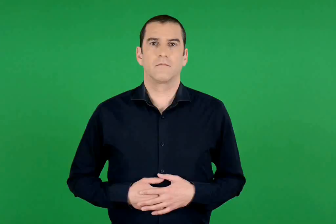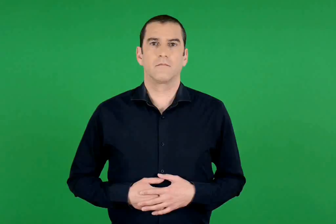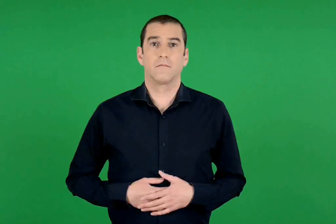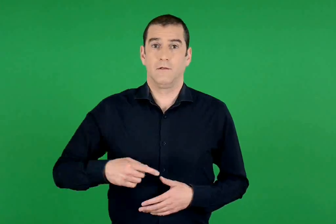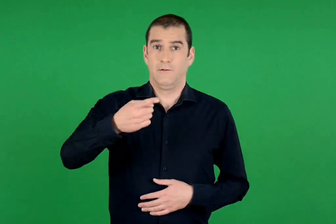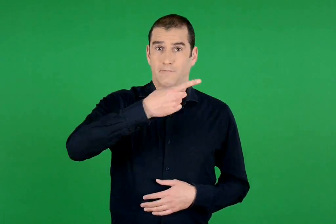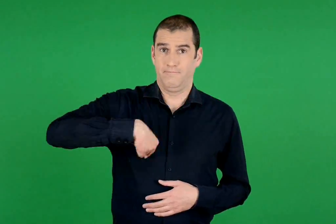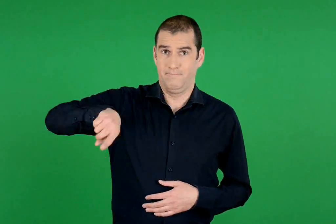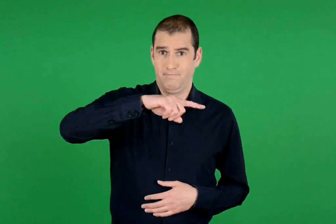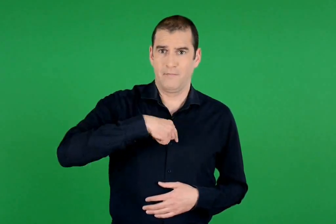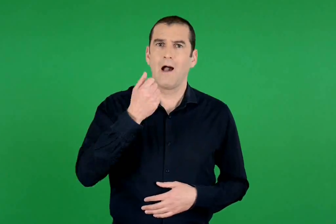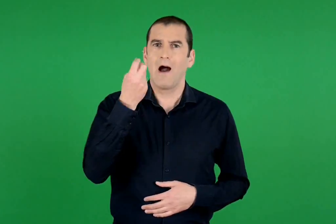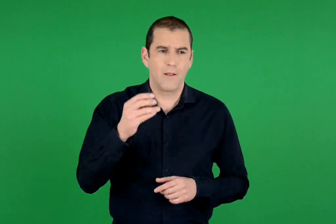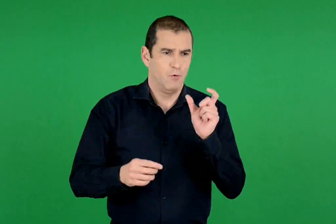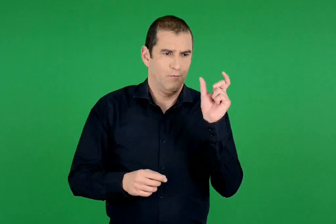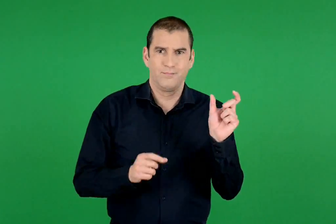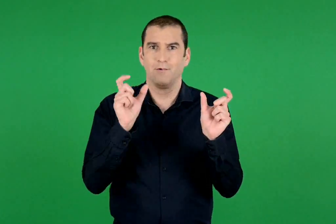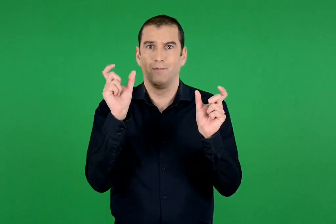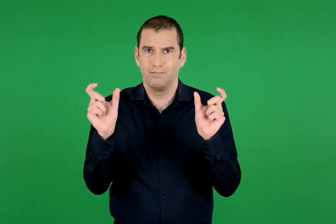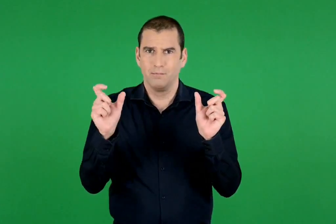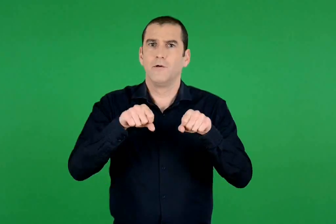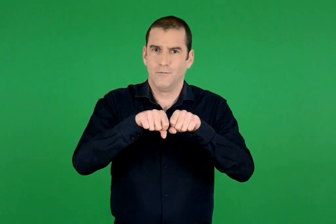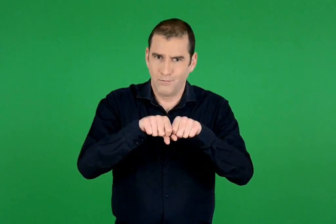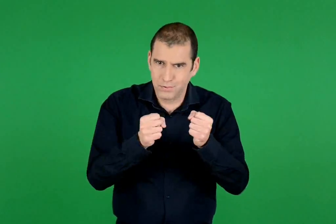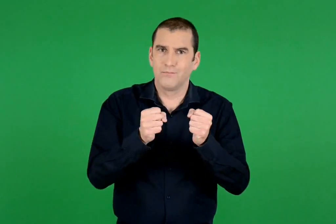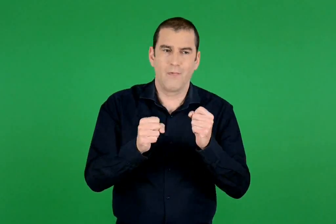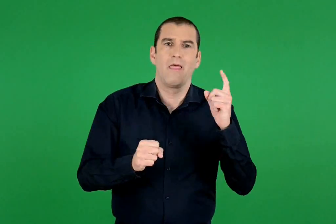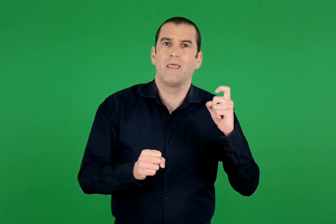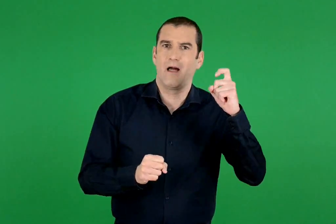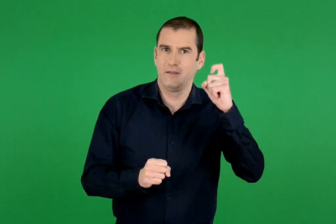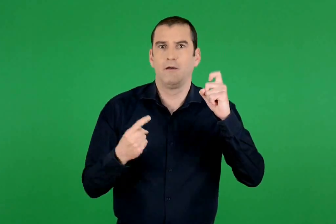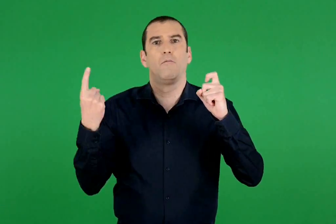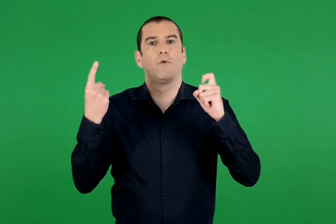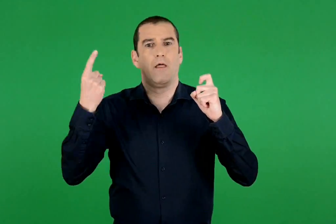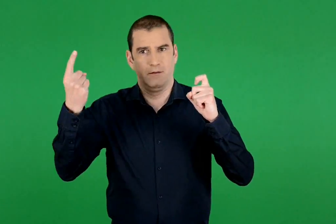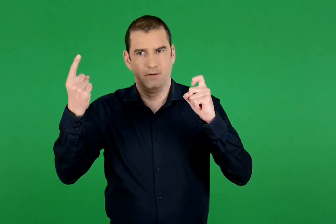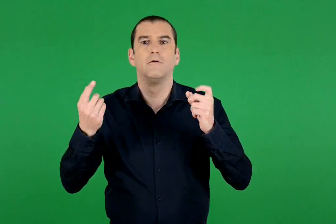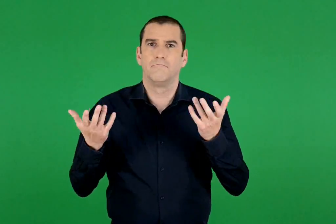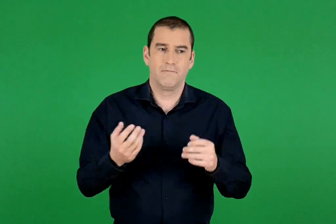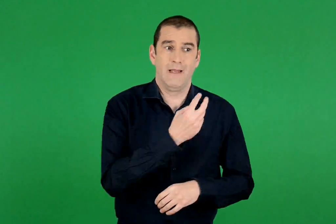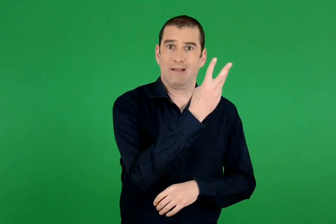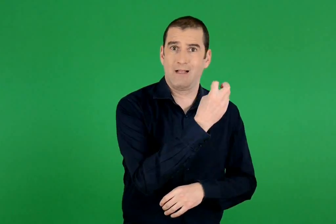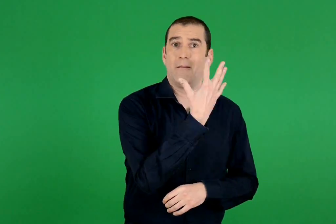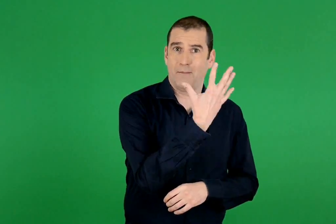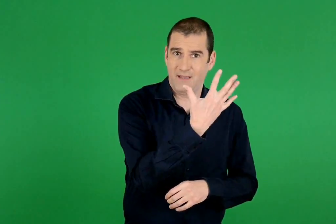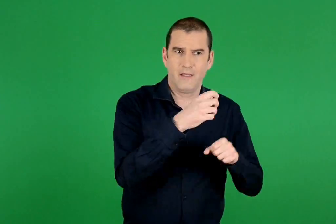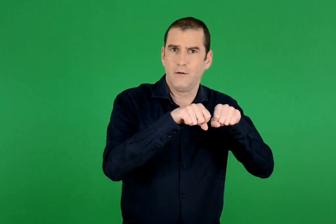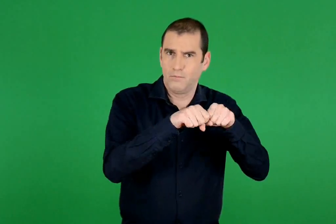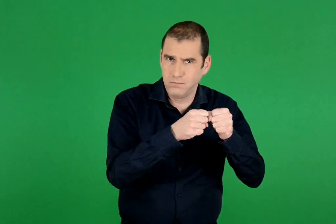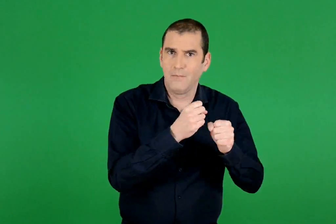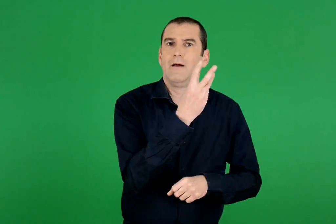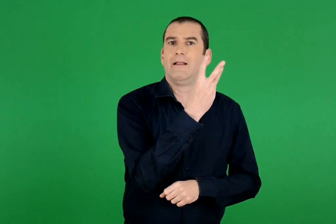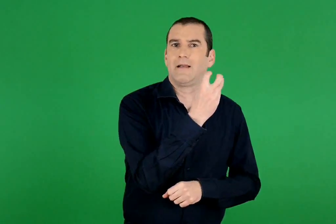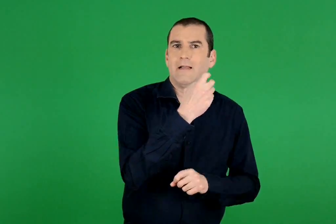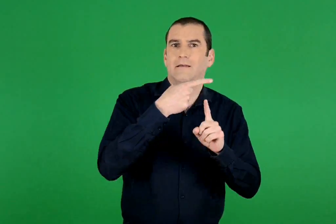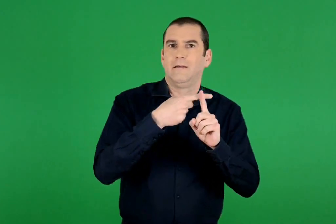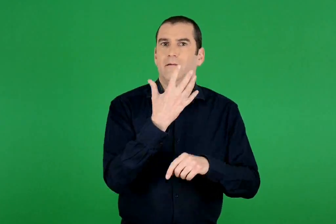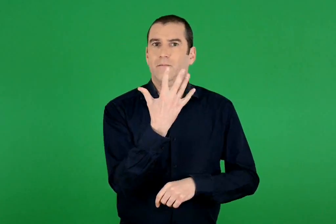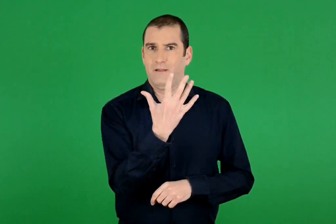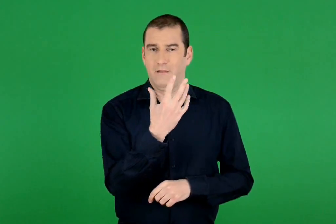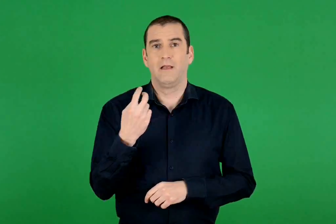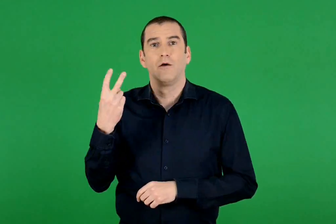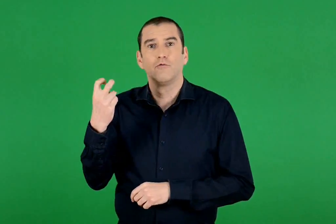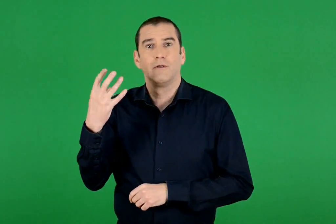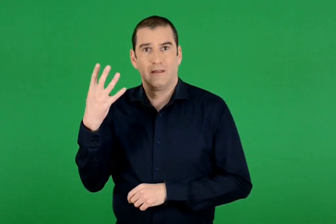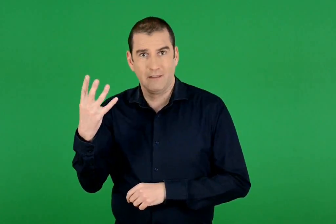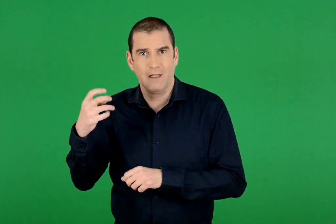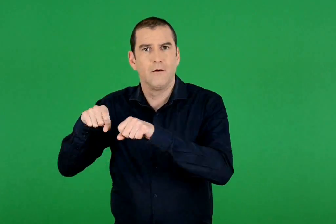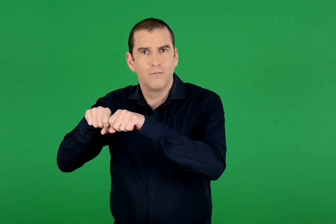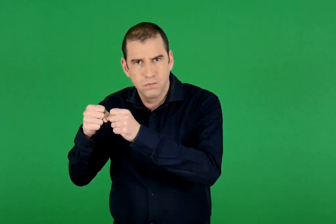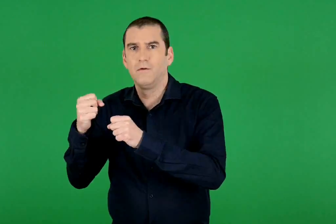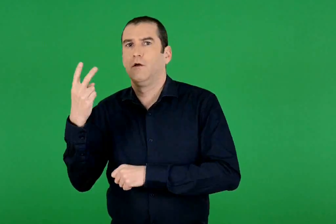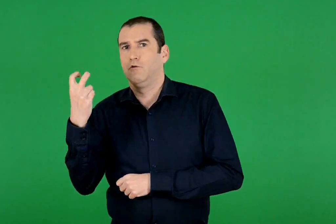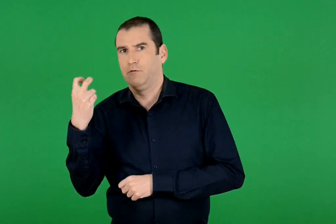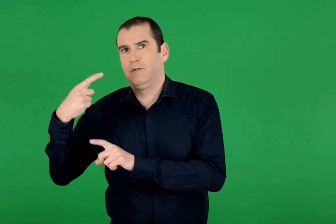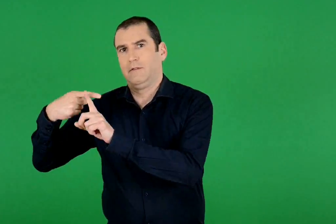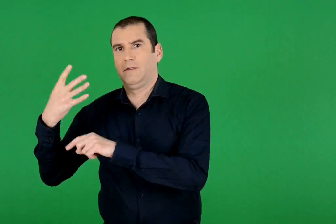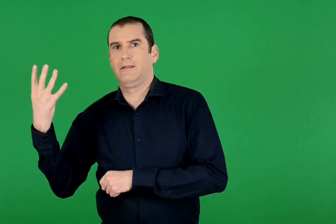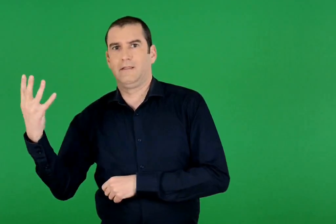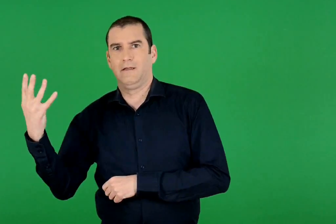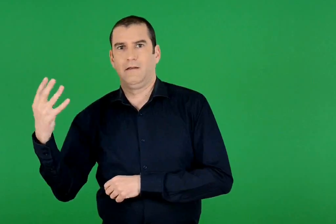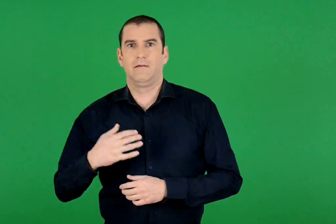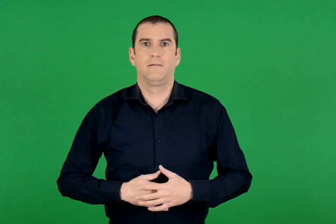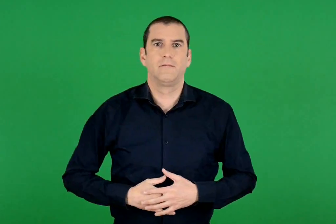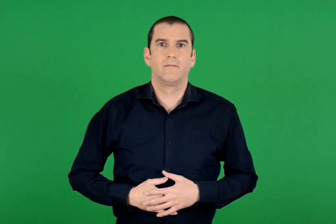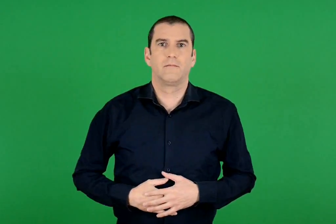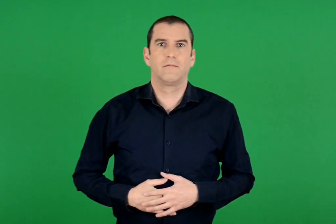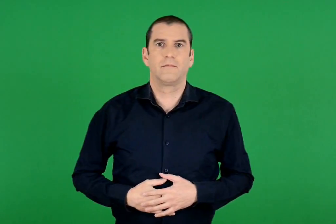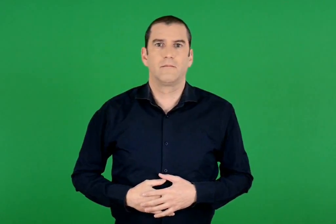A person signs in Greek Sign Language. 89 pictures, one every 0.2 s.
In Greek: αναλύουμε τον κάθε αριθμό στις δεκάδες και τις μονάδες του 35 = 30 + 5 και 24 = 20 + 4
